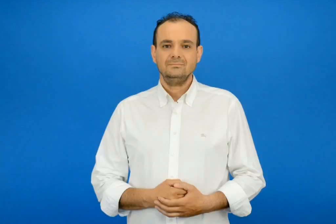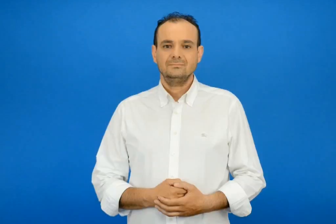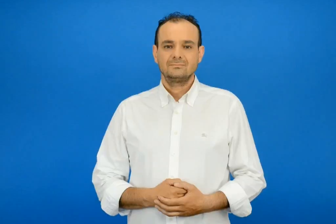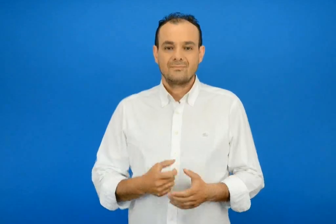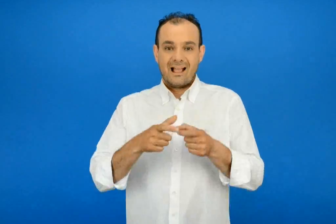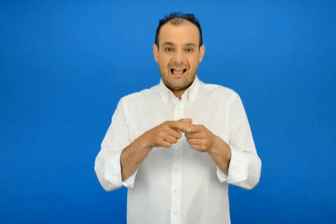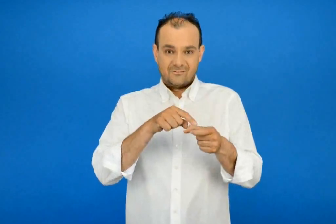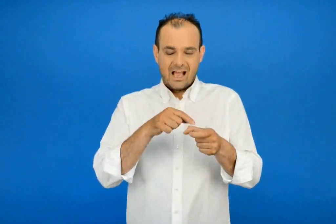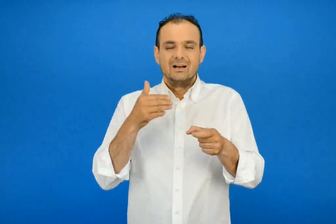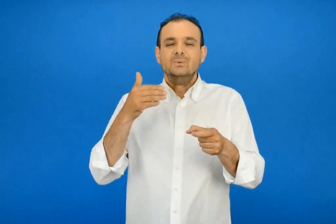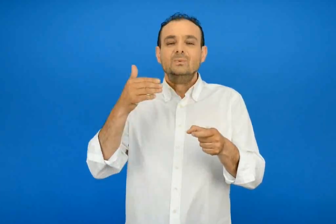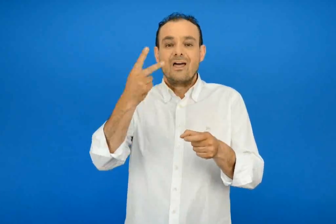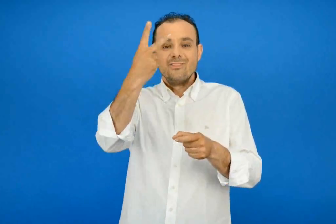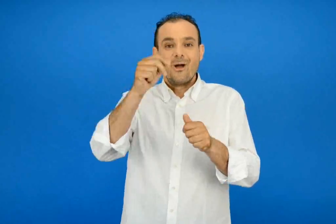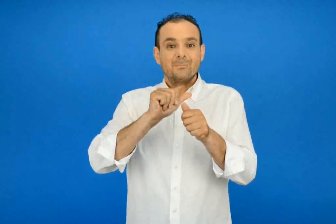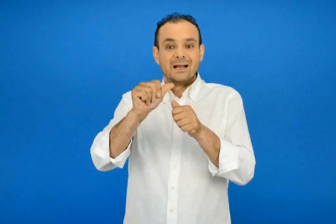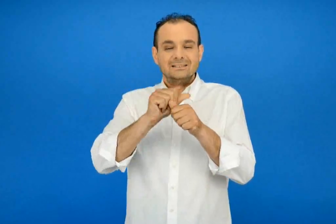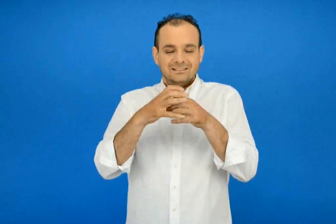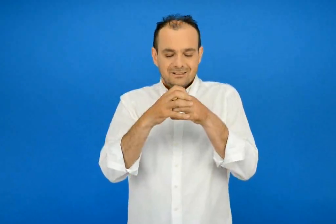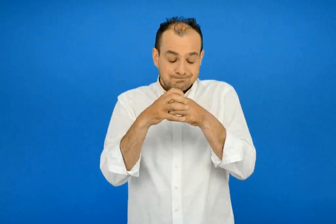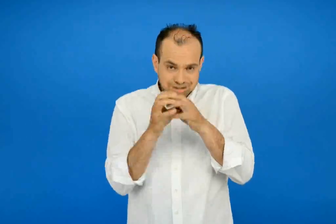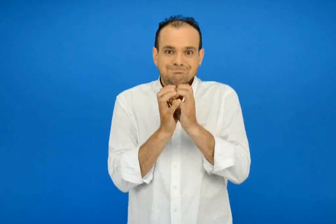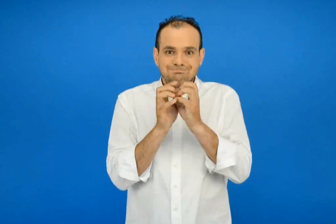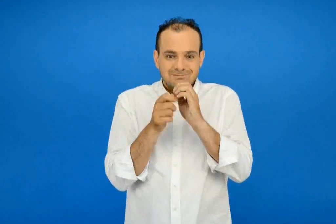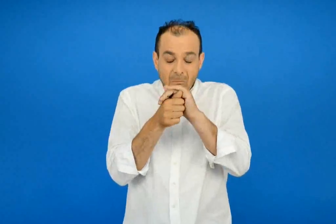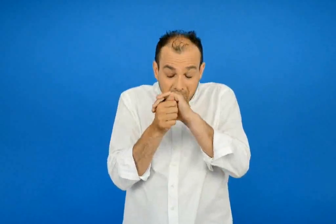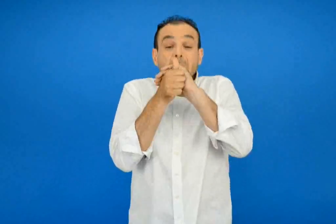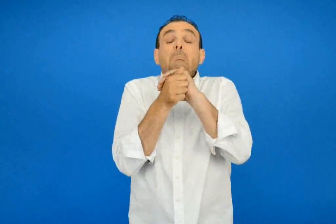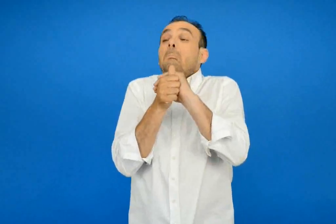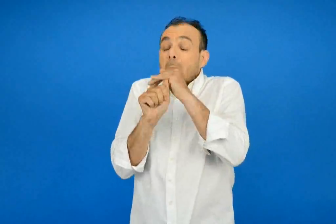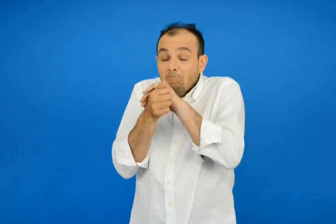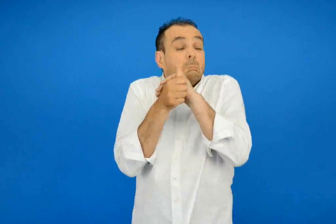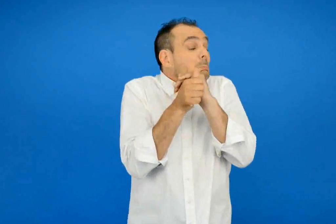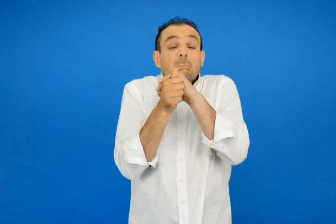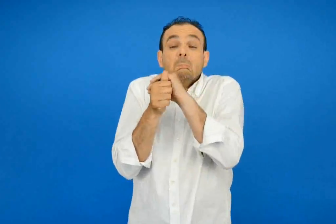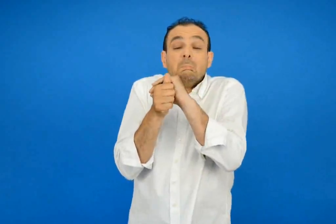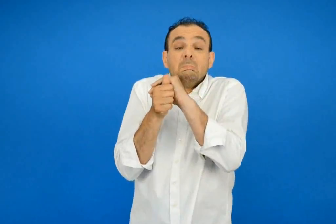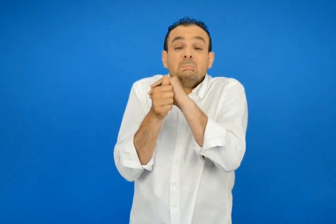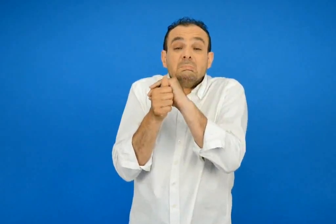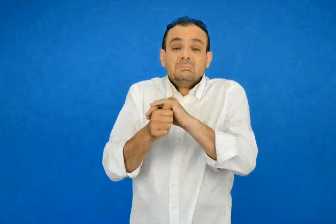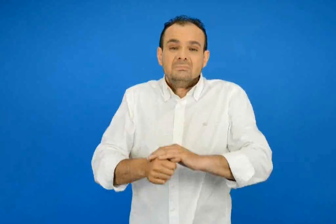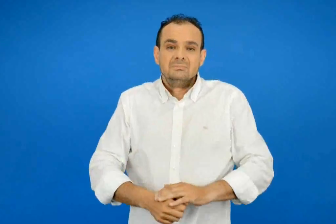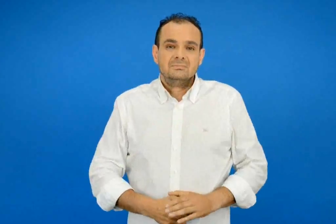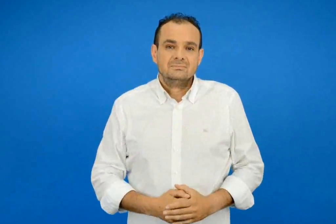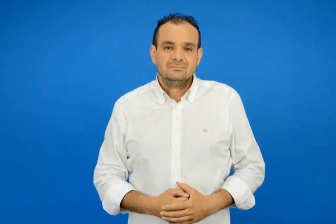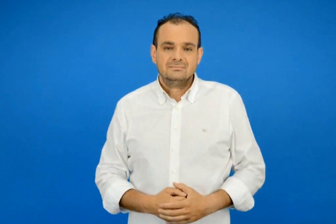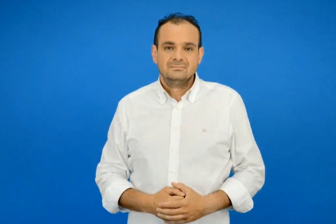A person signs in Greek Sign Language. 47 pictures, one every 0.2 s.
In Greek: υστέρα από δύο μήνες μέσα από τα αυγά βγαίνουν τα χελωνάκια
